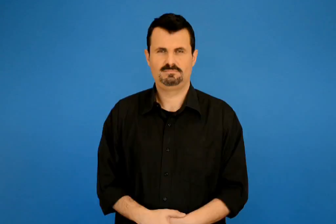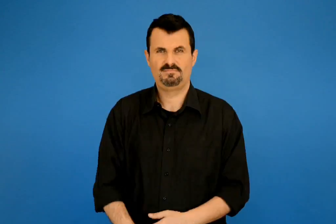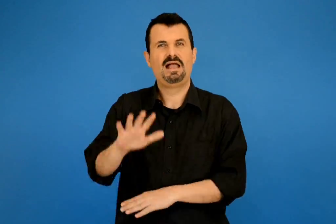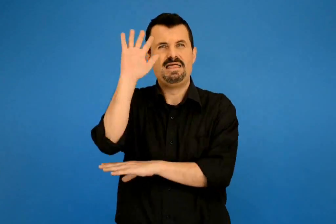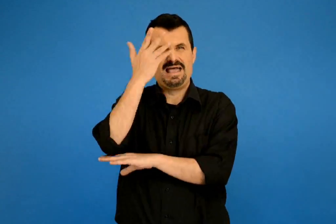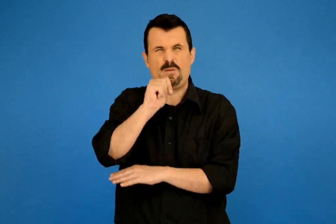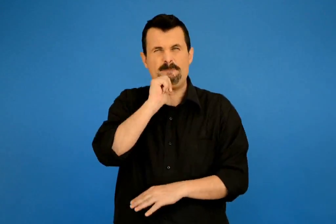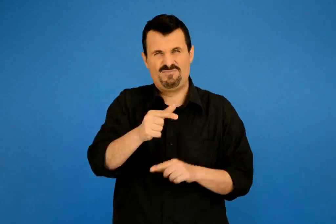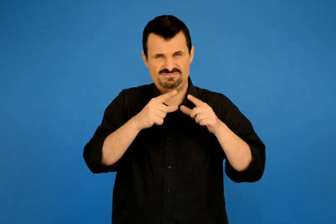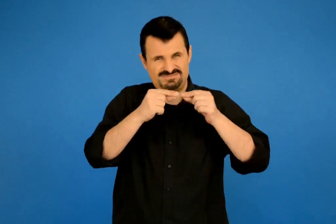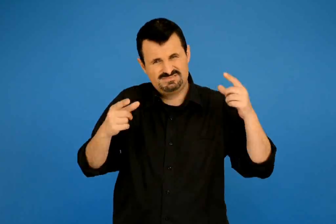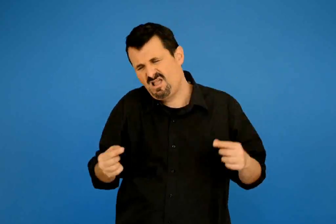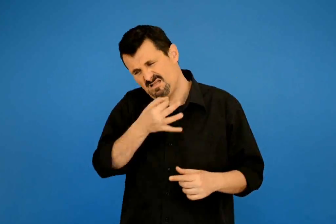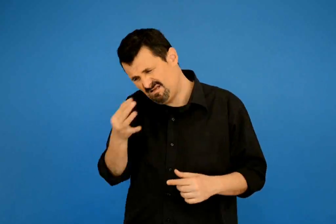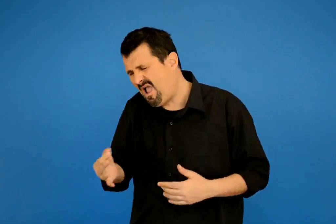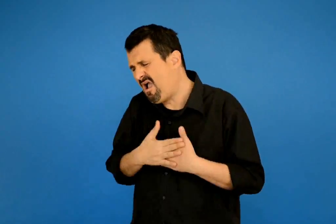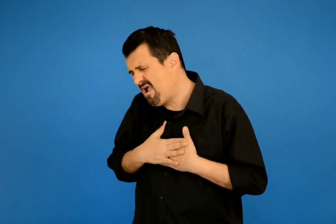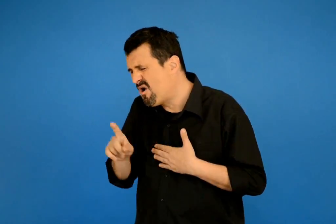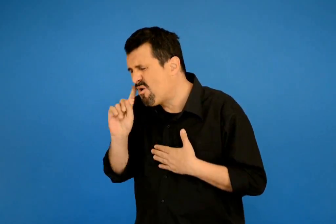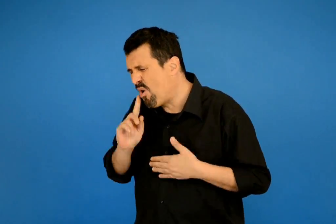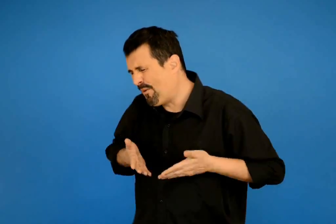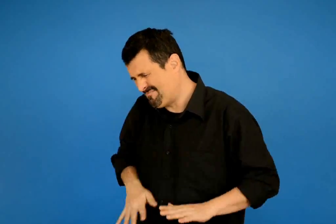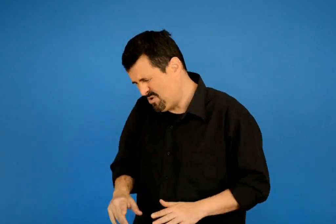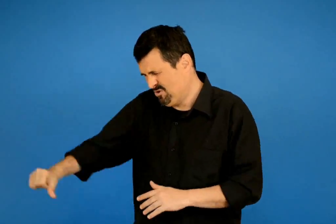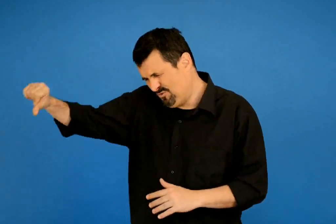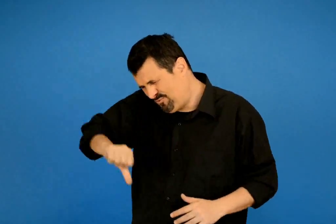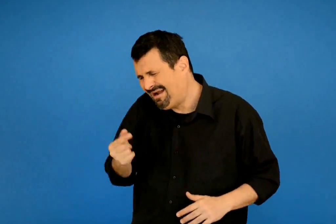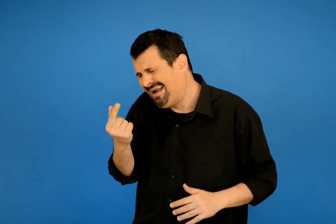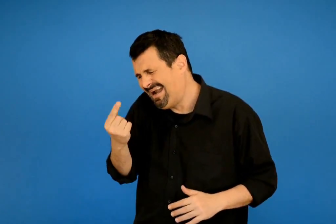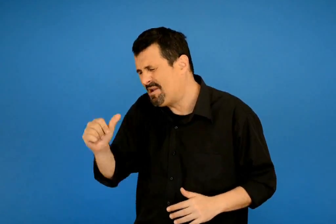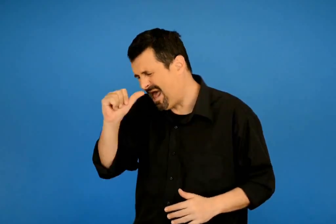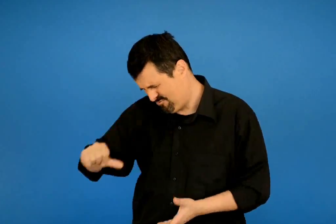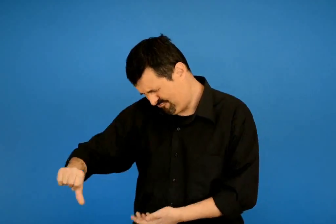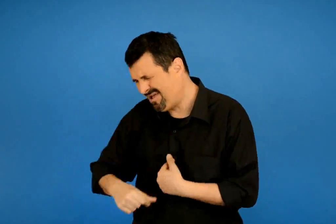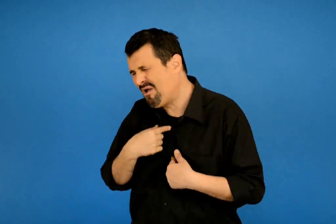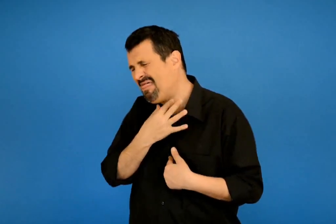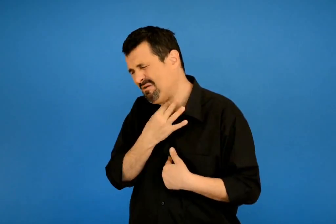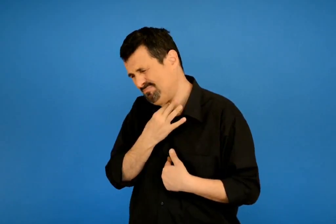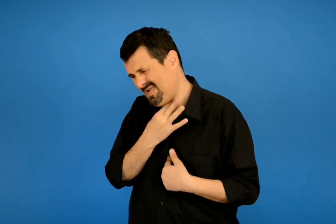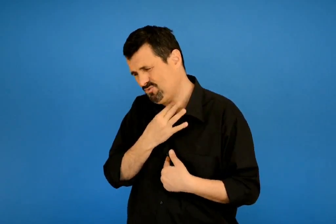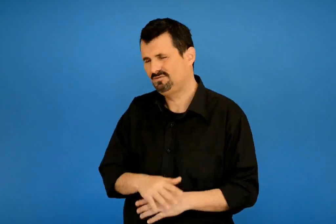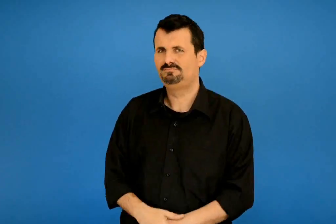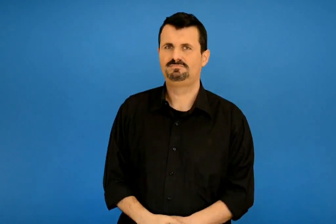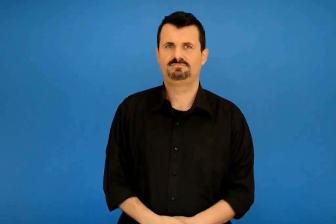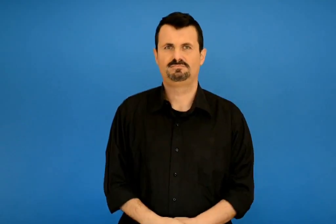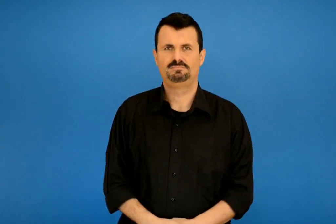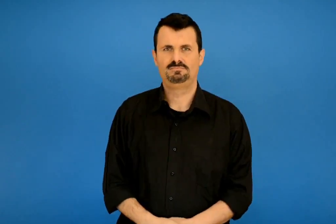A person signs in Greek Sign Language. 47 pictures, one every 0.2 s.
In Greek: κόρη μου της λέει η χαρουπιά θα μου ρίξεις λίγο νερό που διψάω ;
